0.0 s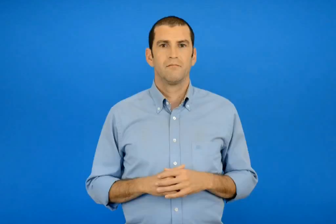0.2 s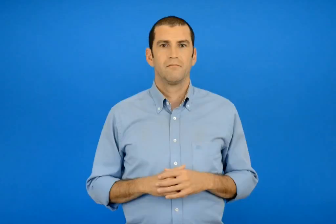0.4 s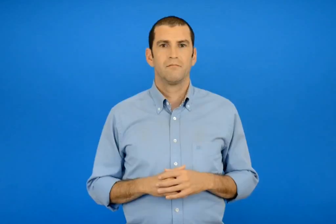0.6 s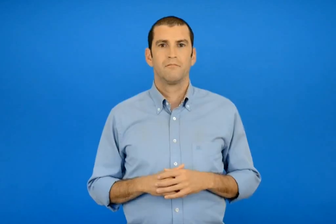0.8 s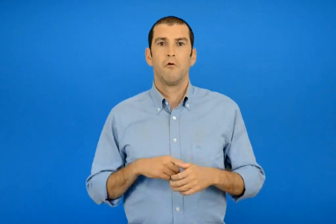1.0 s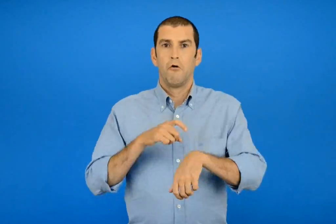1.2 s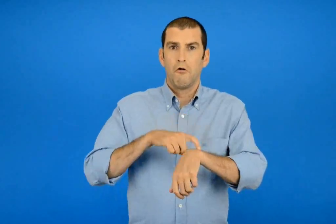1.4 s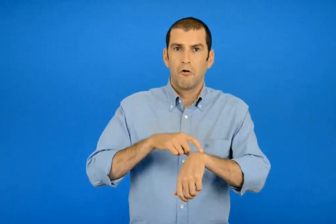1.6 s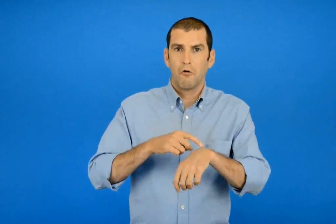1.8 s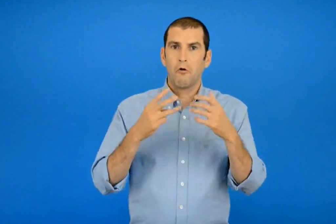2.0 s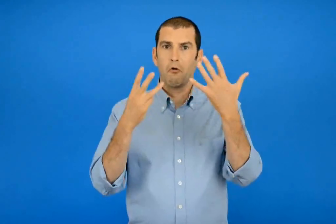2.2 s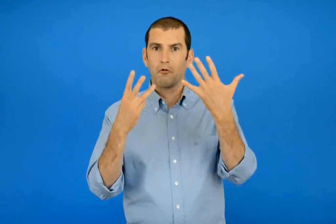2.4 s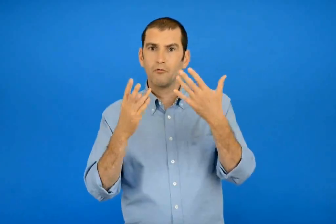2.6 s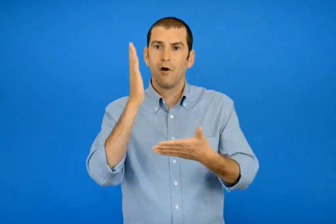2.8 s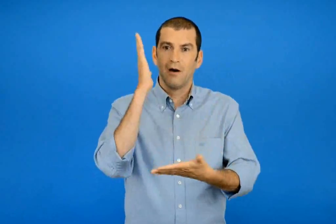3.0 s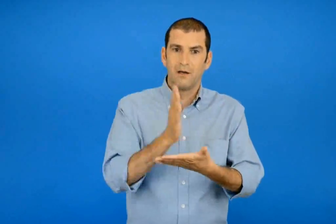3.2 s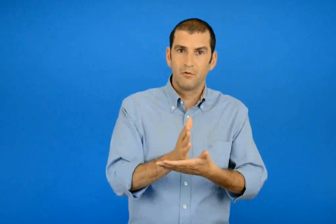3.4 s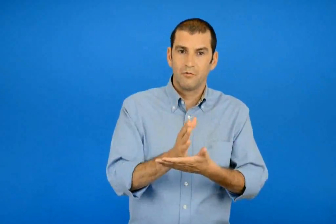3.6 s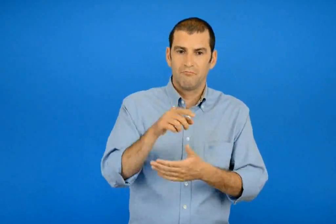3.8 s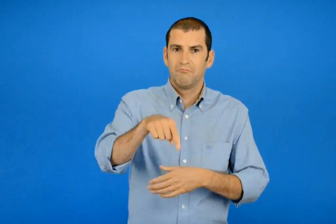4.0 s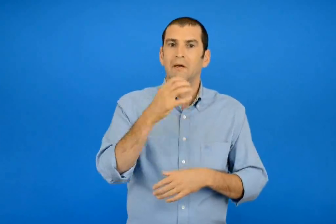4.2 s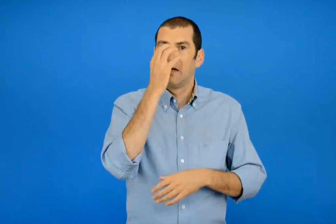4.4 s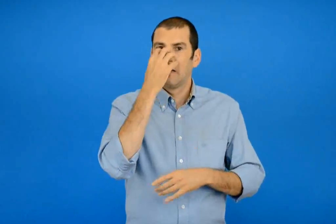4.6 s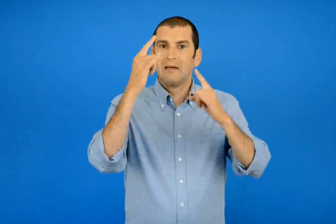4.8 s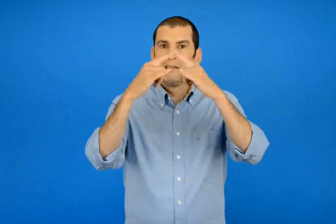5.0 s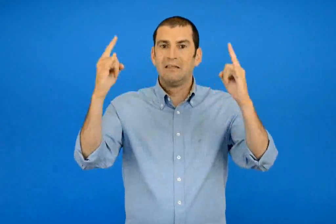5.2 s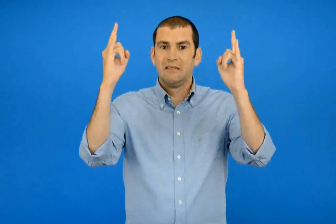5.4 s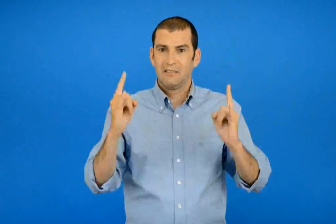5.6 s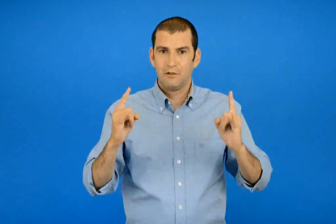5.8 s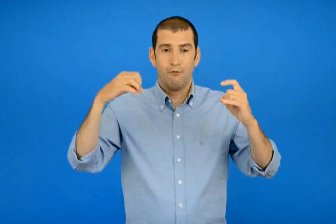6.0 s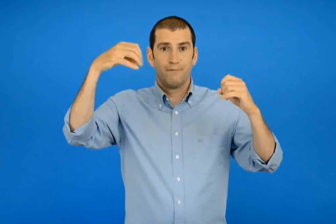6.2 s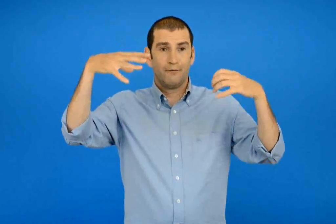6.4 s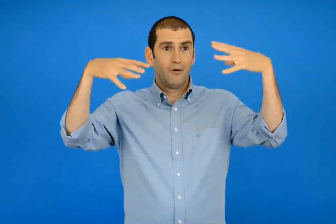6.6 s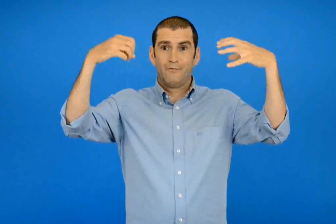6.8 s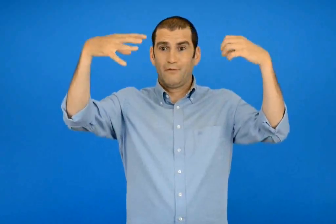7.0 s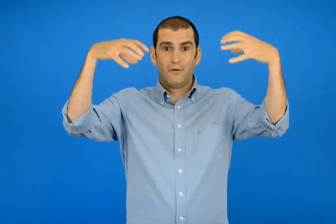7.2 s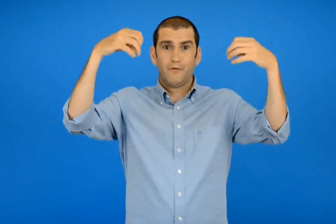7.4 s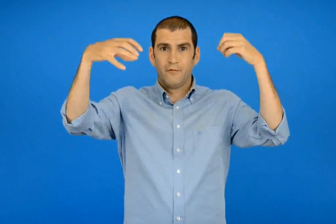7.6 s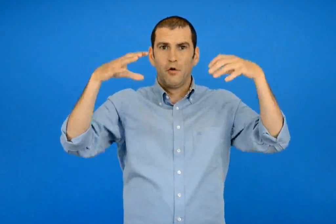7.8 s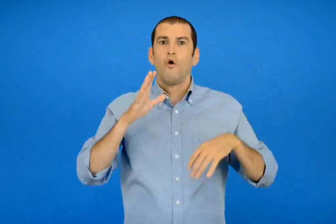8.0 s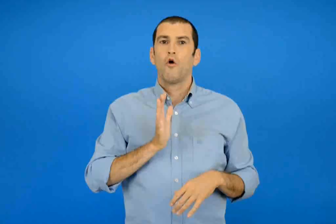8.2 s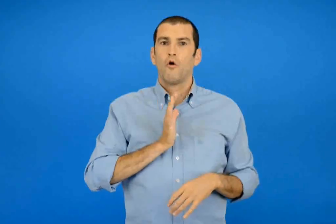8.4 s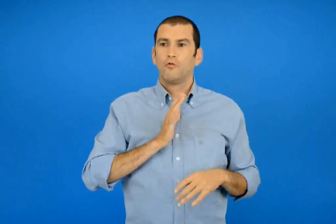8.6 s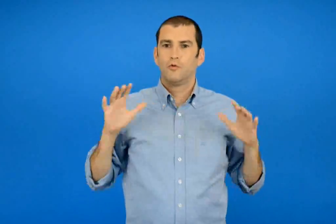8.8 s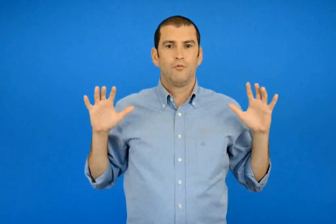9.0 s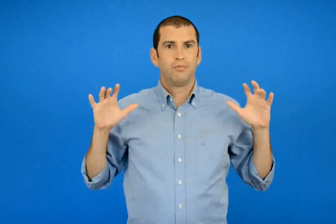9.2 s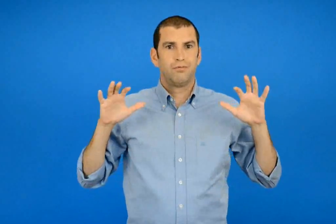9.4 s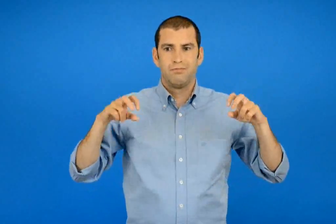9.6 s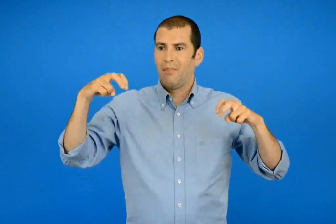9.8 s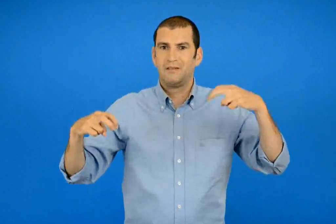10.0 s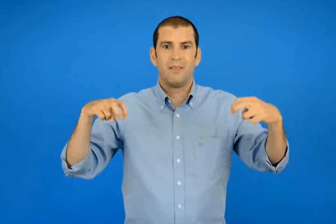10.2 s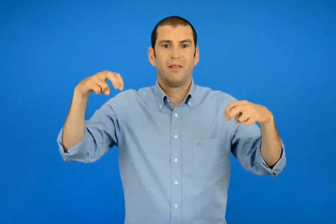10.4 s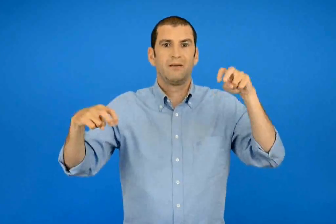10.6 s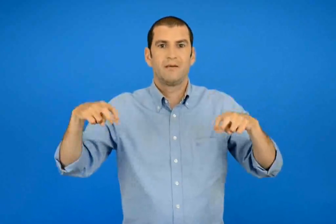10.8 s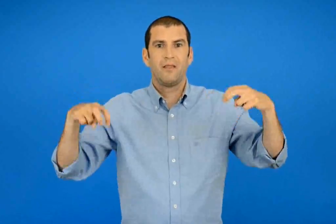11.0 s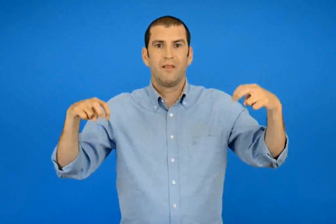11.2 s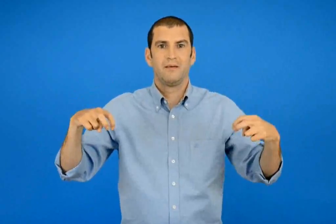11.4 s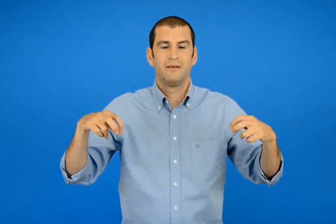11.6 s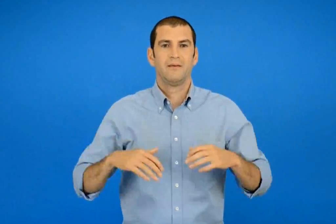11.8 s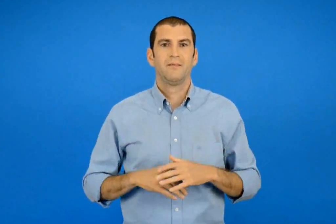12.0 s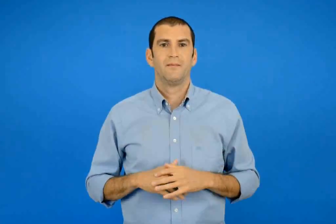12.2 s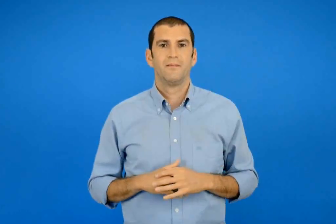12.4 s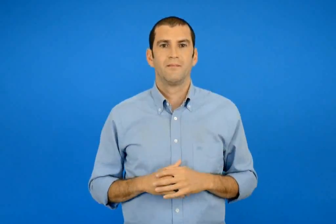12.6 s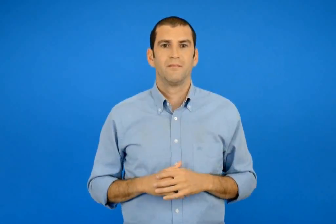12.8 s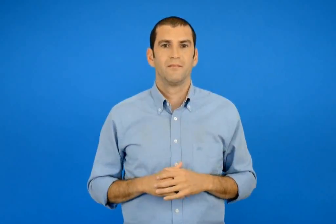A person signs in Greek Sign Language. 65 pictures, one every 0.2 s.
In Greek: ωρά οχτώ ακριβώς στο τσίρκο ανάβουν όλα τα φωτά ο κόσμος παίρνει τη θέση του
